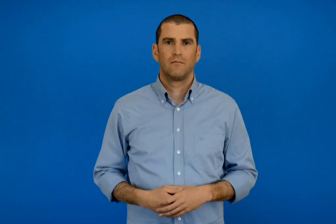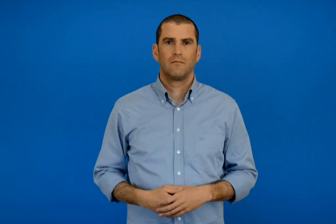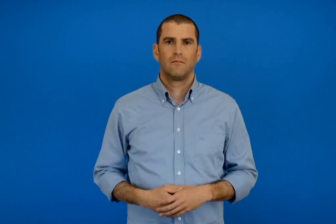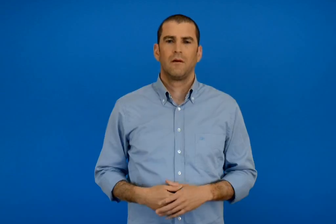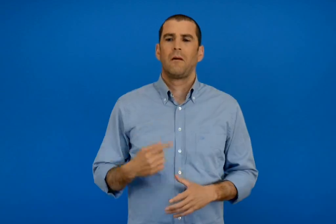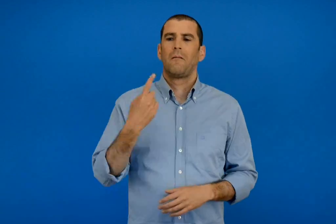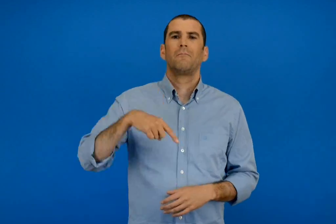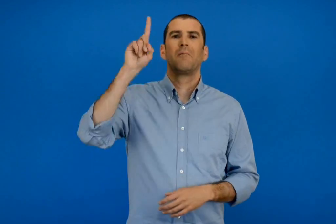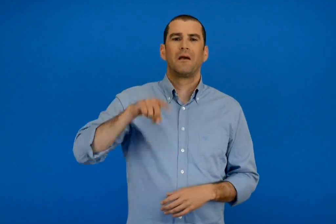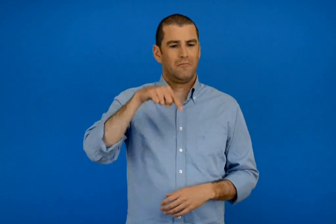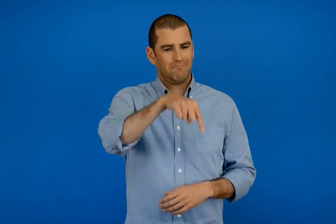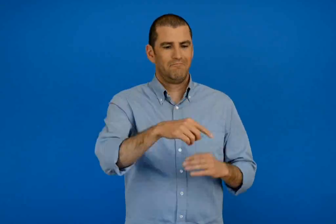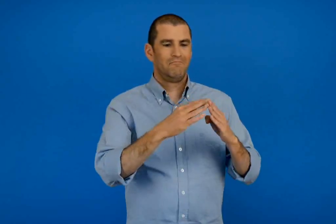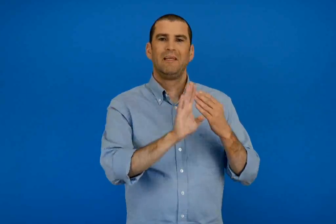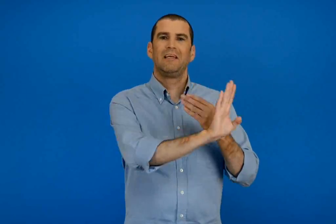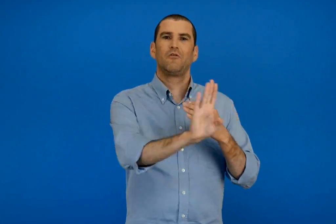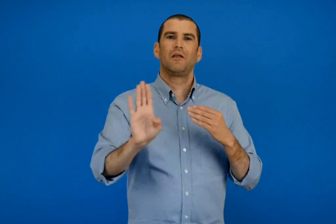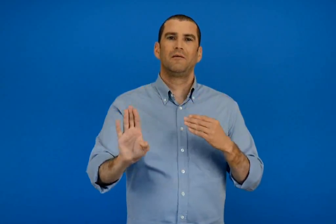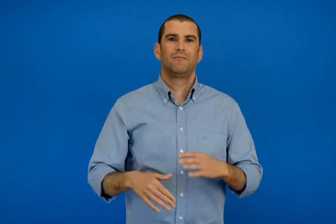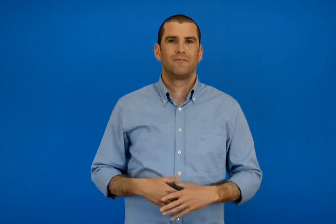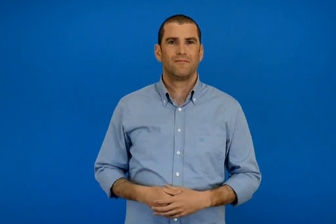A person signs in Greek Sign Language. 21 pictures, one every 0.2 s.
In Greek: μια μέρα στη γειτονιά
